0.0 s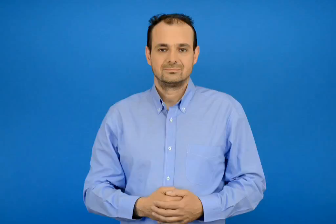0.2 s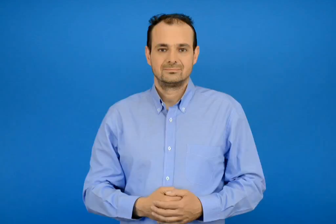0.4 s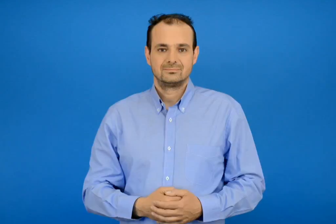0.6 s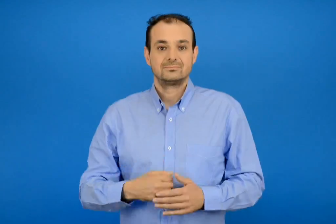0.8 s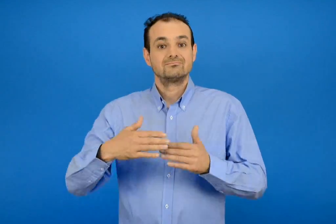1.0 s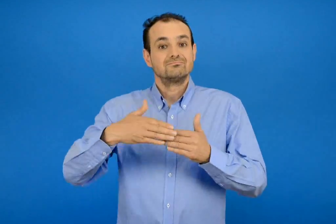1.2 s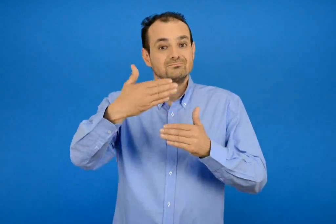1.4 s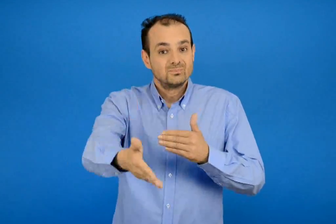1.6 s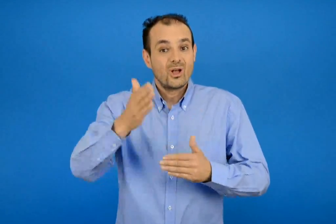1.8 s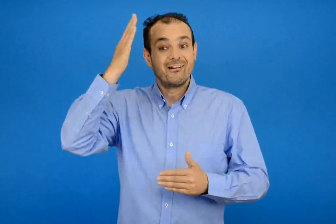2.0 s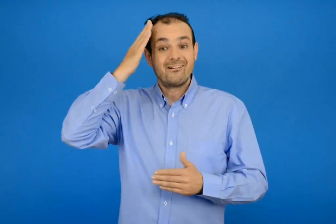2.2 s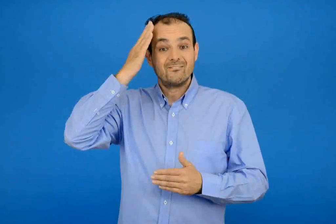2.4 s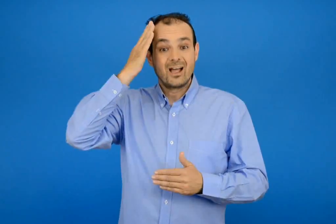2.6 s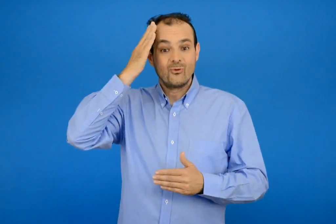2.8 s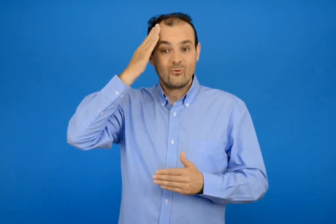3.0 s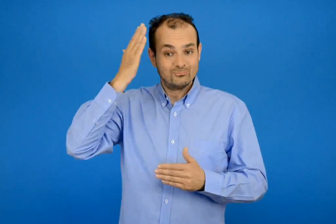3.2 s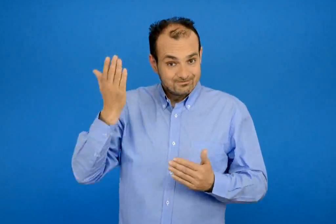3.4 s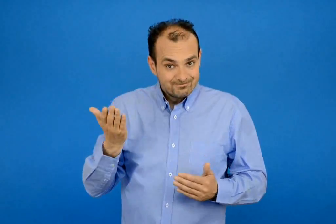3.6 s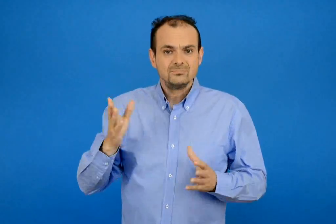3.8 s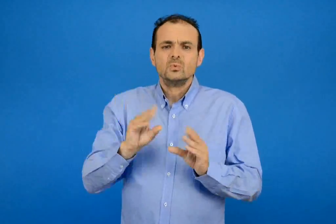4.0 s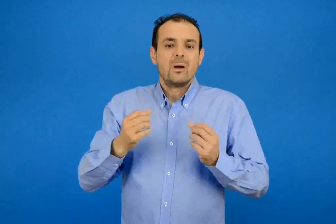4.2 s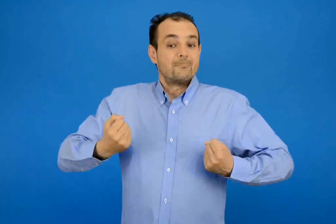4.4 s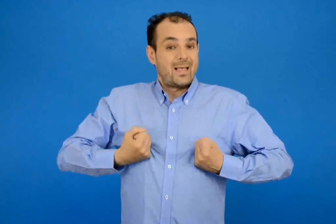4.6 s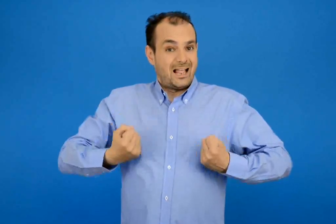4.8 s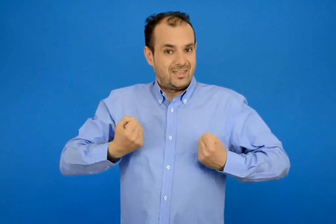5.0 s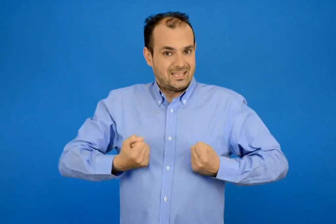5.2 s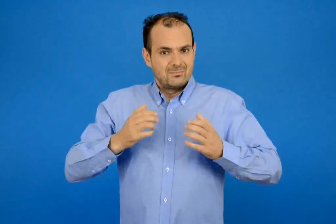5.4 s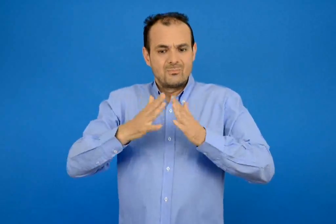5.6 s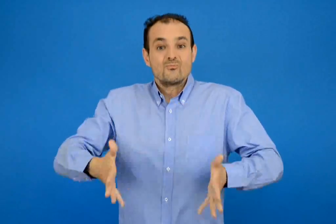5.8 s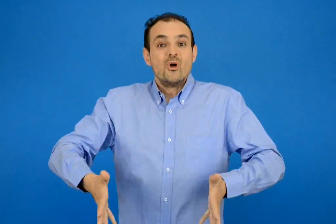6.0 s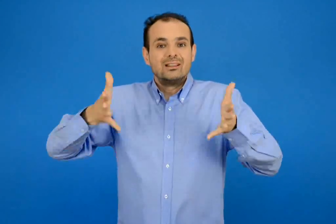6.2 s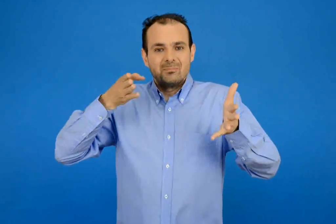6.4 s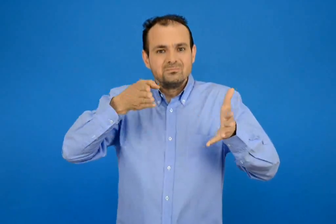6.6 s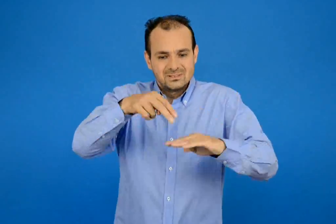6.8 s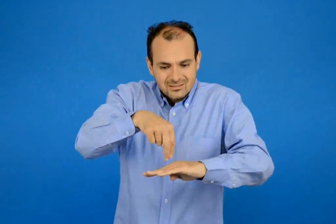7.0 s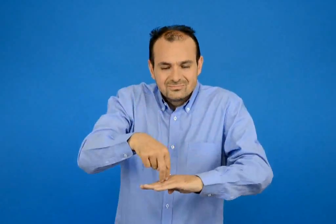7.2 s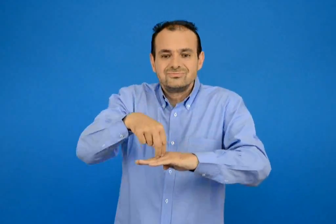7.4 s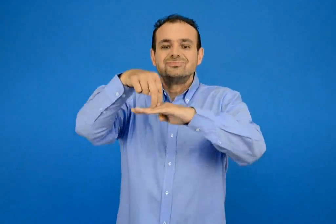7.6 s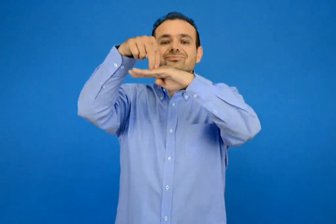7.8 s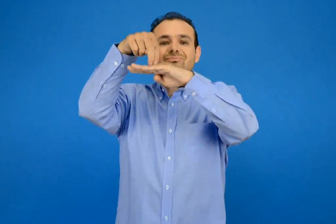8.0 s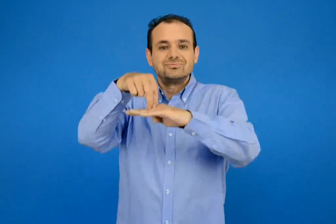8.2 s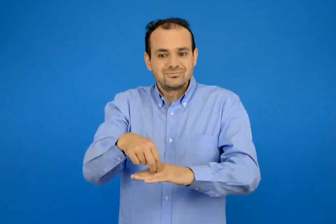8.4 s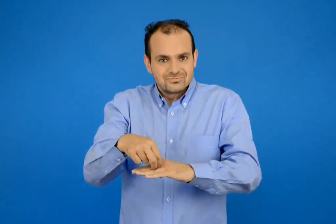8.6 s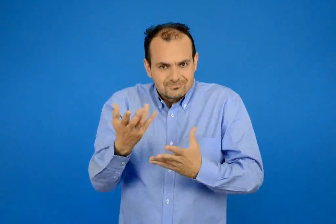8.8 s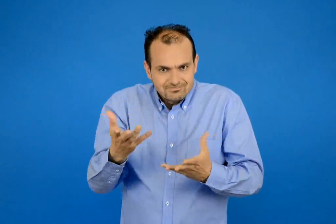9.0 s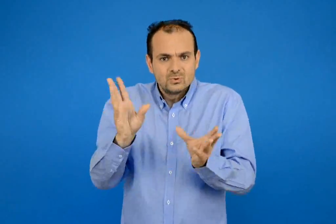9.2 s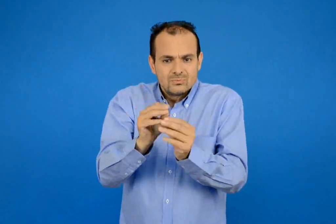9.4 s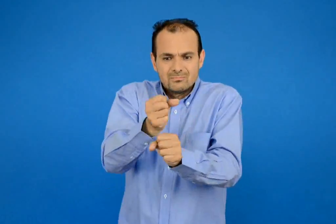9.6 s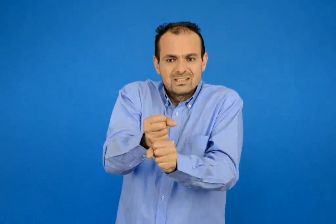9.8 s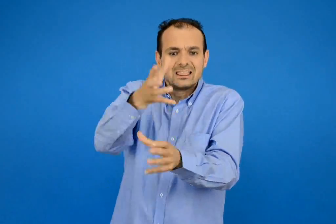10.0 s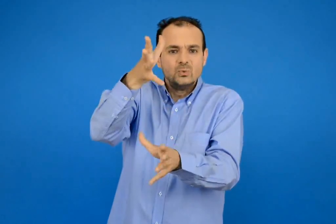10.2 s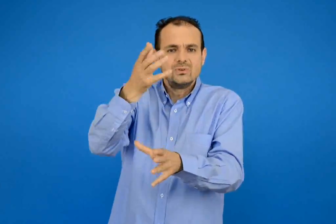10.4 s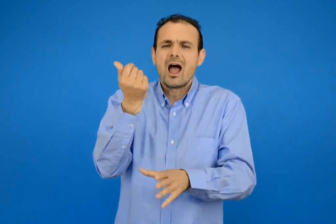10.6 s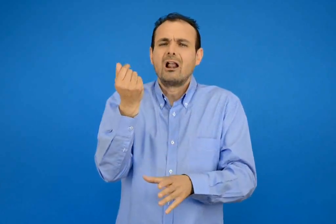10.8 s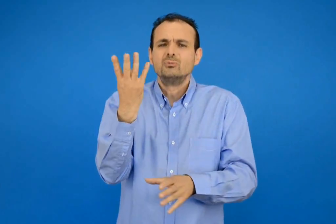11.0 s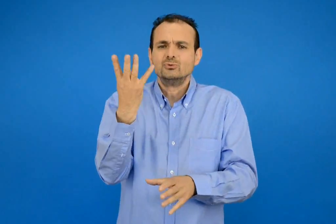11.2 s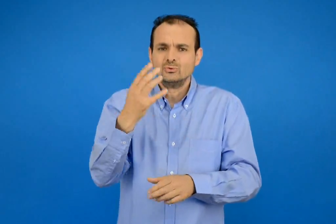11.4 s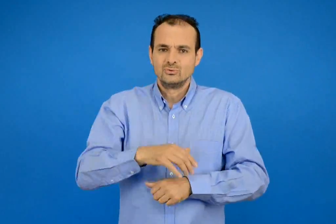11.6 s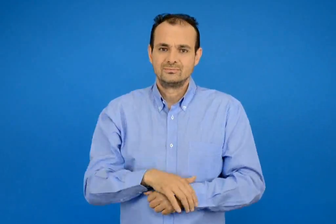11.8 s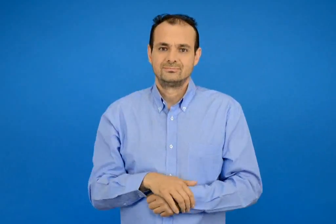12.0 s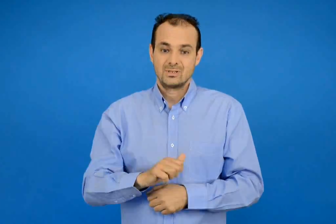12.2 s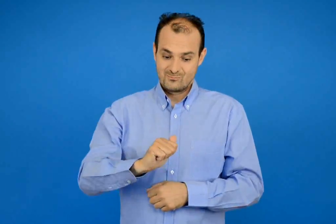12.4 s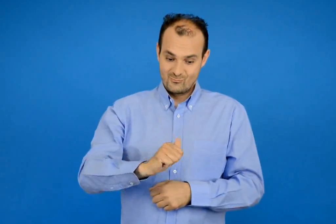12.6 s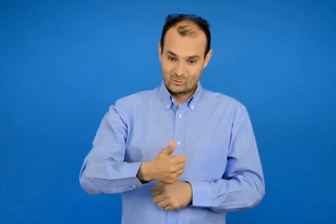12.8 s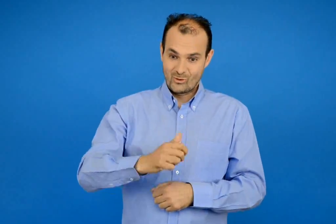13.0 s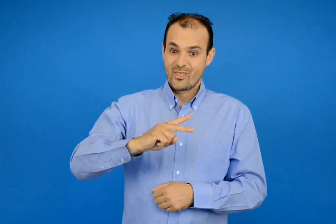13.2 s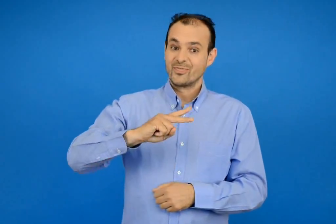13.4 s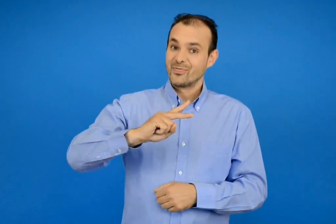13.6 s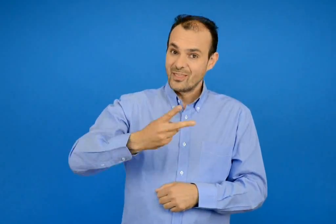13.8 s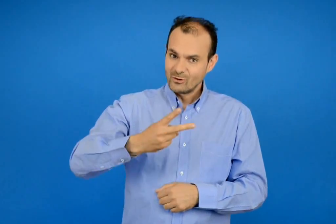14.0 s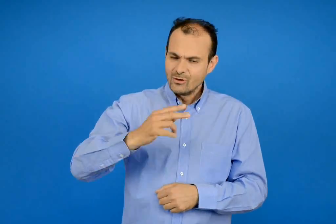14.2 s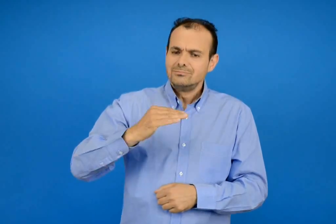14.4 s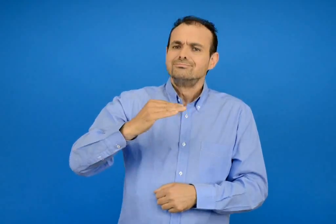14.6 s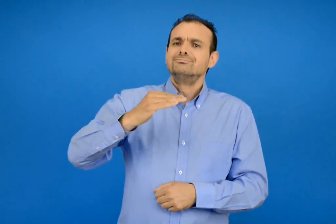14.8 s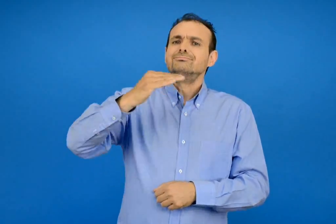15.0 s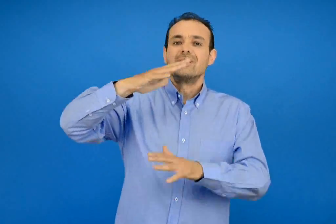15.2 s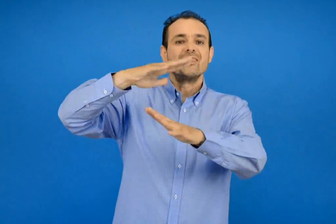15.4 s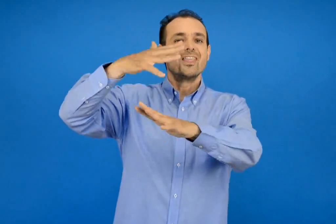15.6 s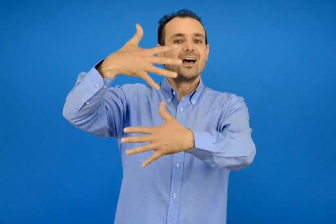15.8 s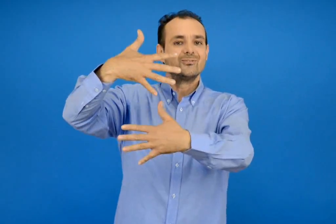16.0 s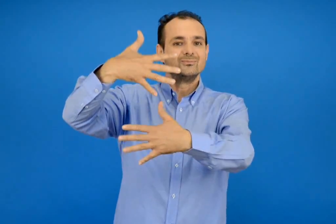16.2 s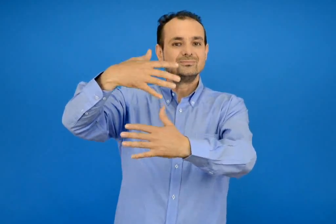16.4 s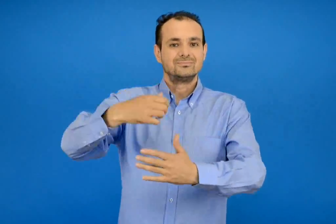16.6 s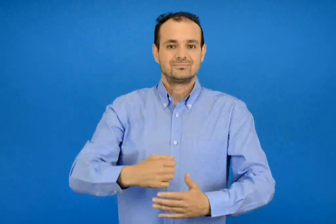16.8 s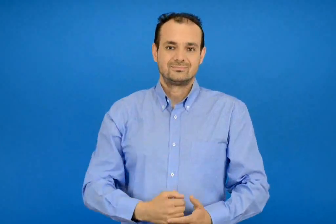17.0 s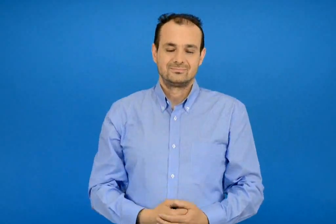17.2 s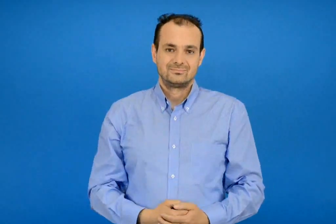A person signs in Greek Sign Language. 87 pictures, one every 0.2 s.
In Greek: στο επόμενο κεφάλαιο μέσα από ένα παιχνίδι με τον ανελκυστήρα της πολυκατοικίας θα παρουσιάσουμε τους τακτικούς αριθμούς πρώτος δεύτερος δέκατος
